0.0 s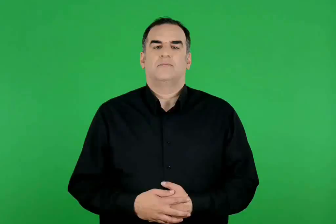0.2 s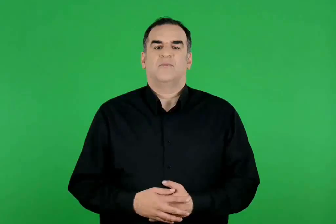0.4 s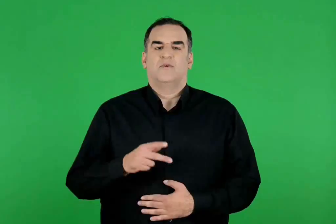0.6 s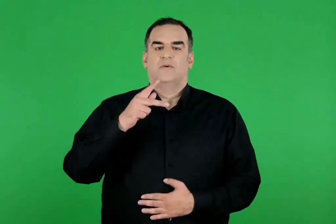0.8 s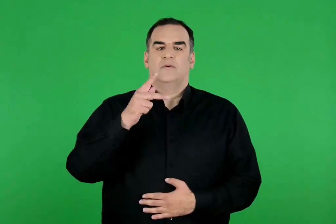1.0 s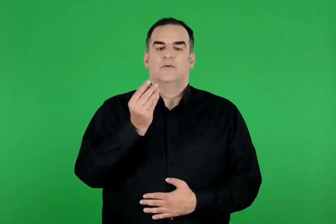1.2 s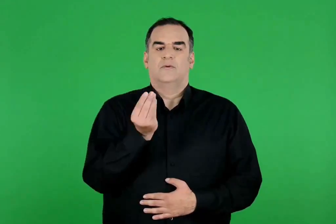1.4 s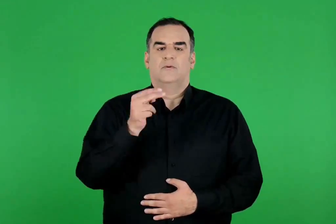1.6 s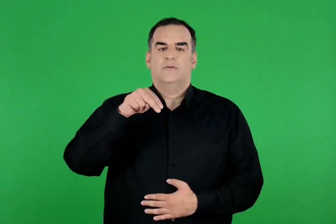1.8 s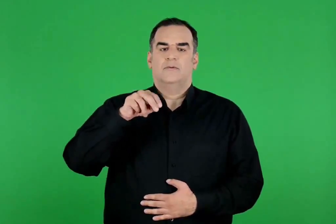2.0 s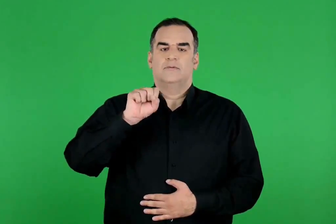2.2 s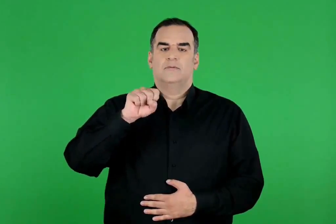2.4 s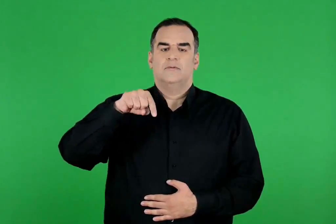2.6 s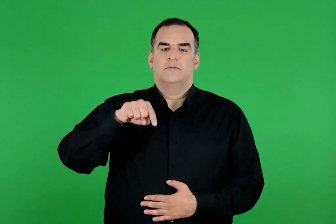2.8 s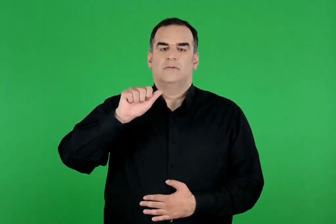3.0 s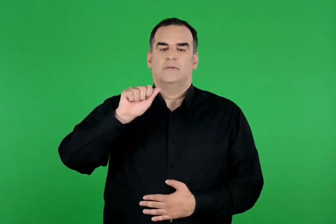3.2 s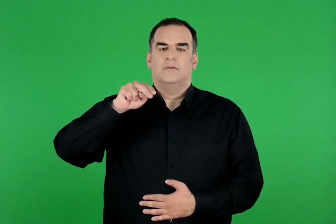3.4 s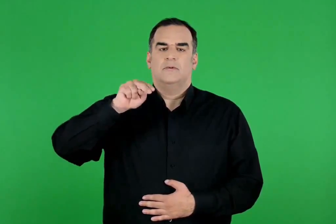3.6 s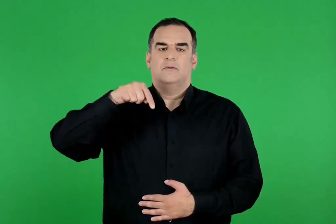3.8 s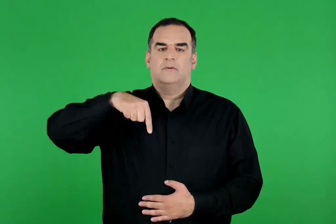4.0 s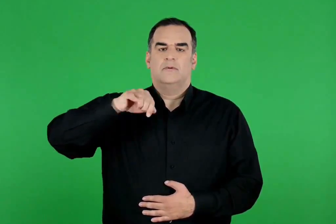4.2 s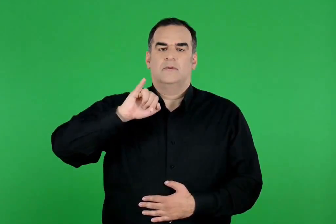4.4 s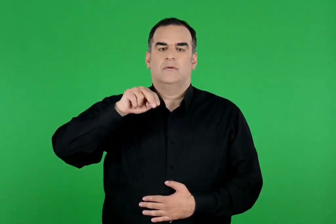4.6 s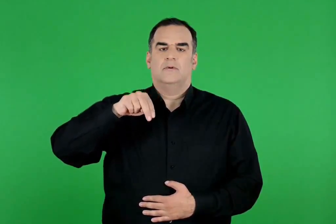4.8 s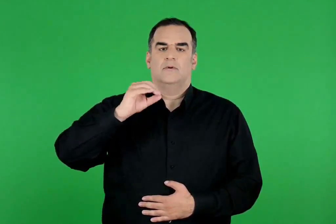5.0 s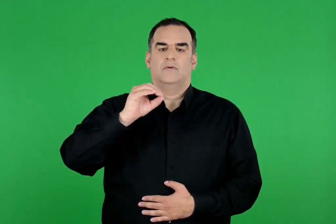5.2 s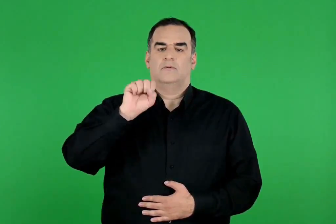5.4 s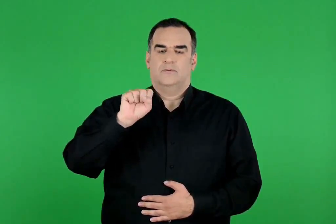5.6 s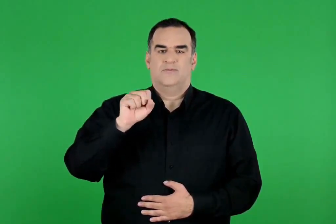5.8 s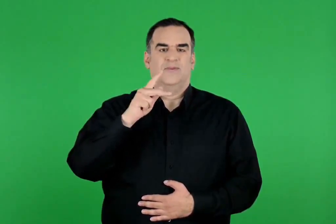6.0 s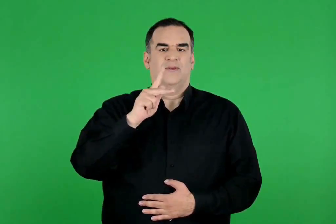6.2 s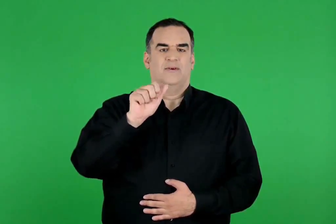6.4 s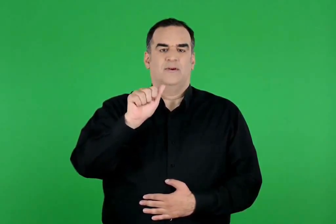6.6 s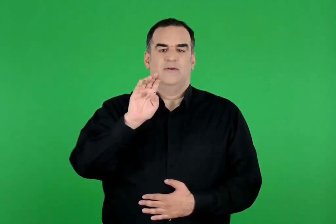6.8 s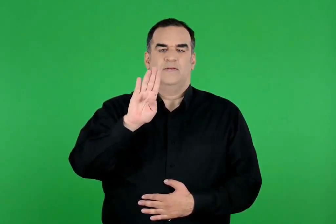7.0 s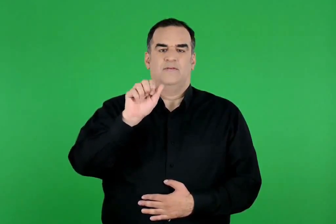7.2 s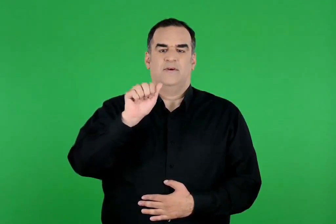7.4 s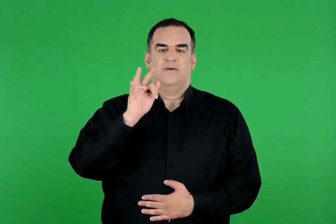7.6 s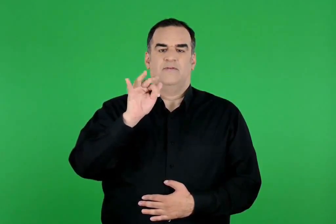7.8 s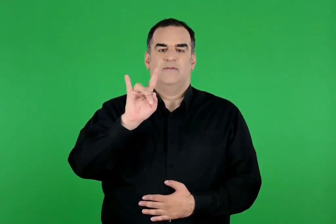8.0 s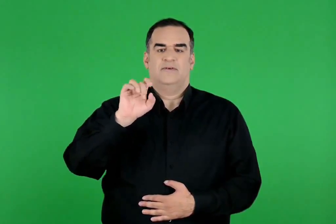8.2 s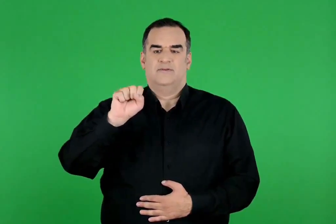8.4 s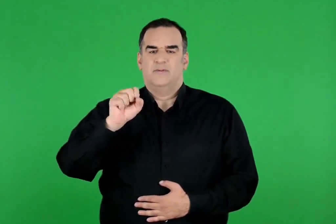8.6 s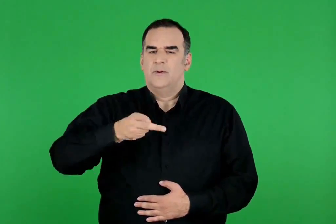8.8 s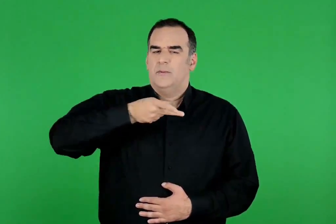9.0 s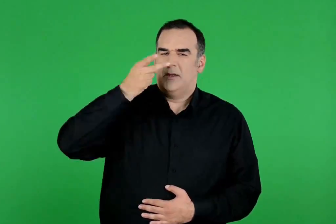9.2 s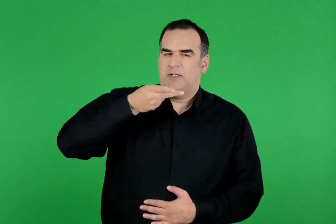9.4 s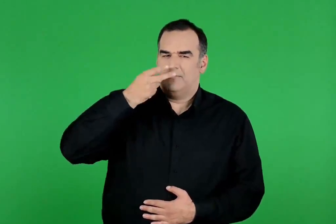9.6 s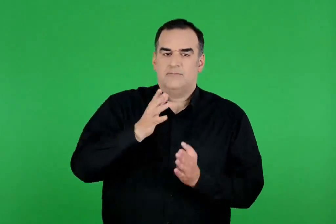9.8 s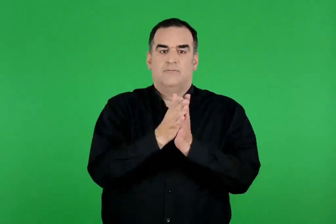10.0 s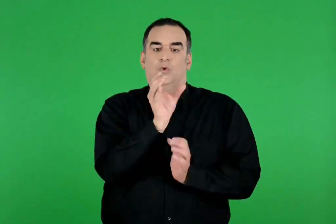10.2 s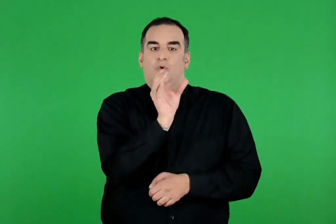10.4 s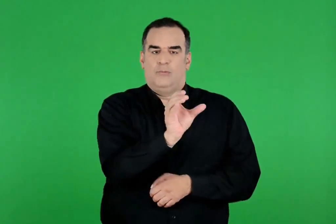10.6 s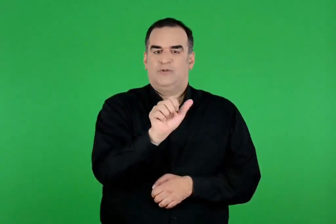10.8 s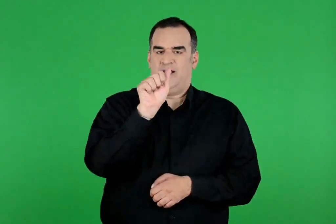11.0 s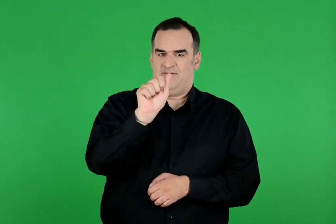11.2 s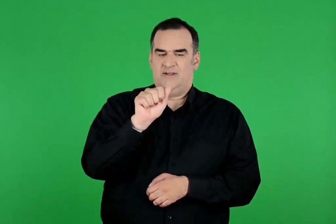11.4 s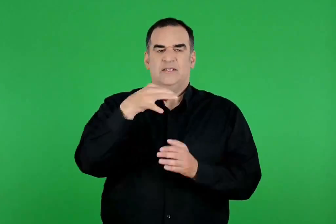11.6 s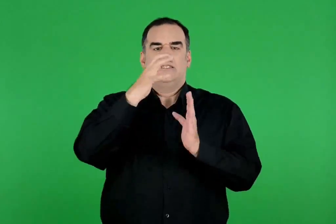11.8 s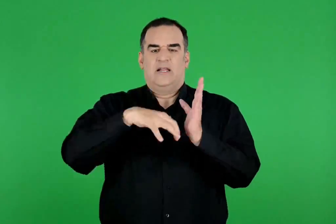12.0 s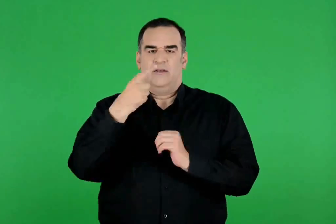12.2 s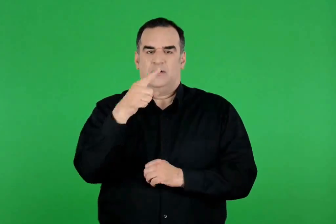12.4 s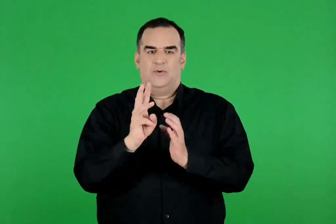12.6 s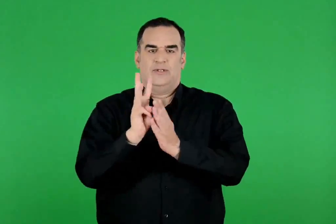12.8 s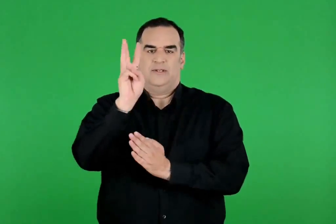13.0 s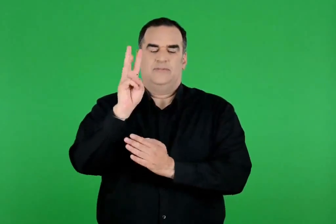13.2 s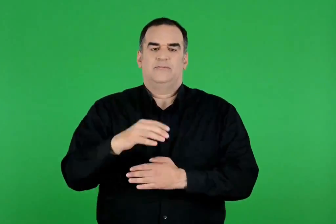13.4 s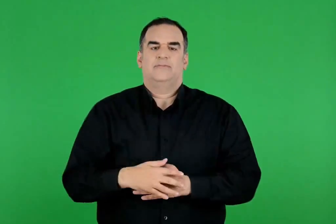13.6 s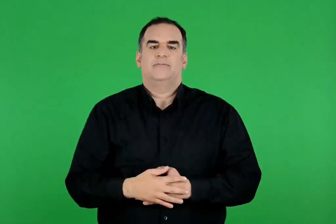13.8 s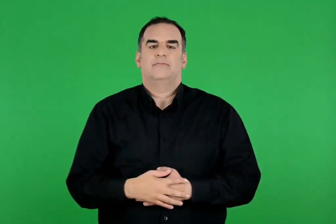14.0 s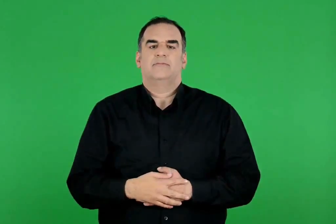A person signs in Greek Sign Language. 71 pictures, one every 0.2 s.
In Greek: κ. καβάφης , ποιήματα , τόμος α' , σελ.113
